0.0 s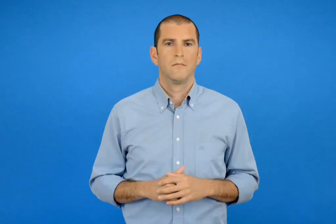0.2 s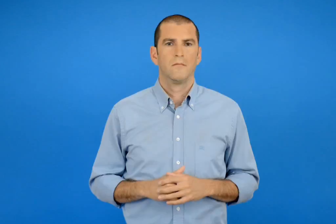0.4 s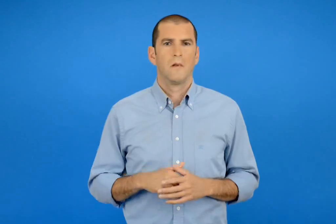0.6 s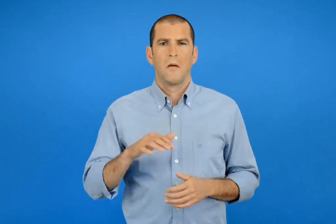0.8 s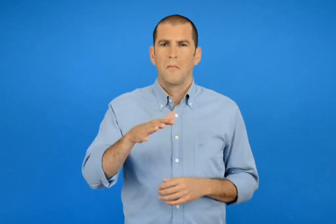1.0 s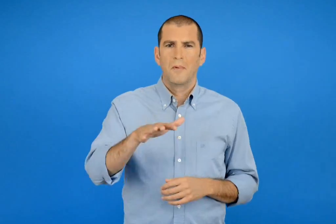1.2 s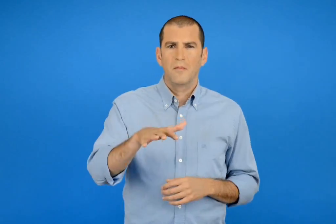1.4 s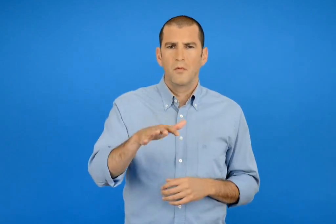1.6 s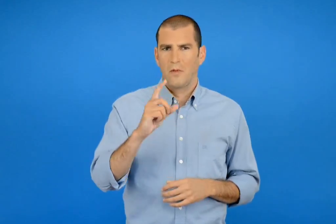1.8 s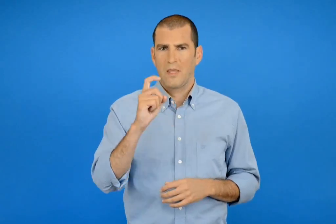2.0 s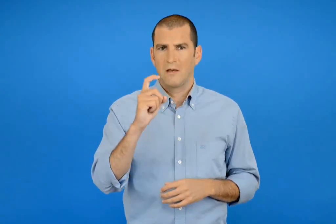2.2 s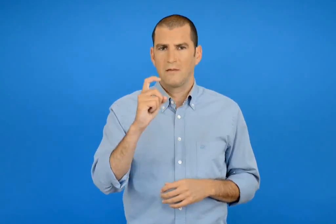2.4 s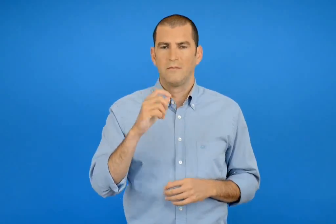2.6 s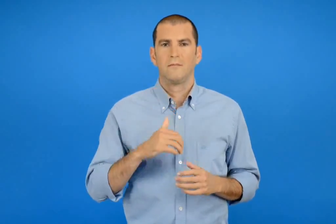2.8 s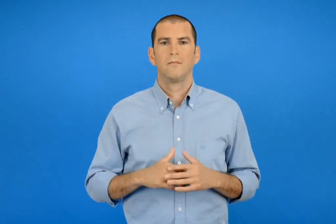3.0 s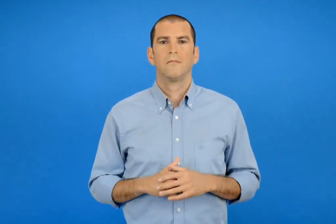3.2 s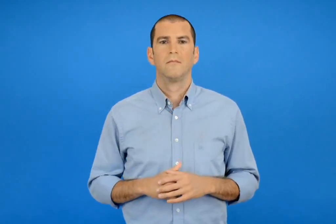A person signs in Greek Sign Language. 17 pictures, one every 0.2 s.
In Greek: περίπου 10
